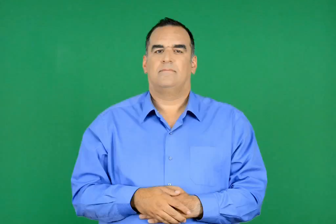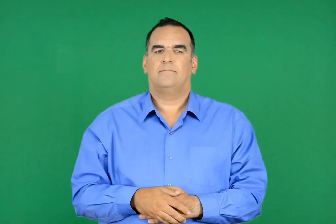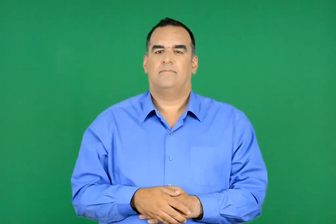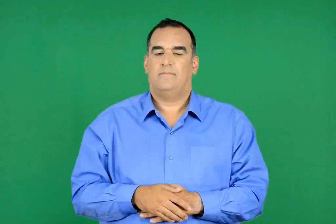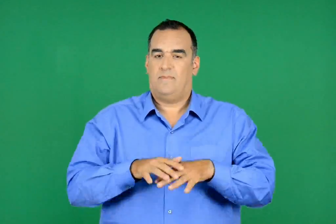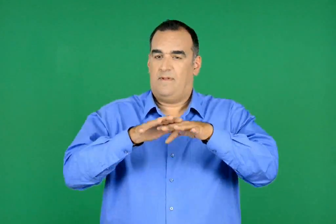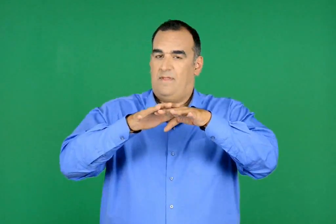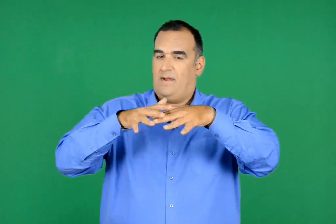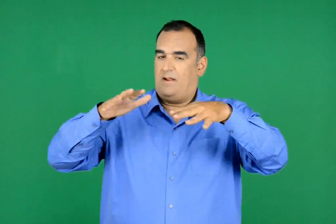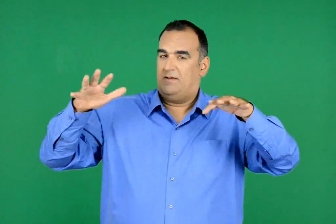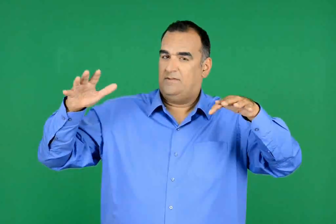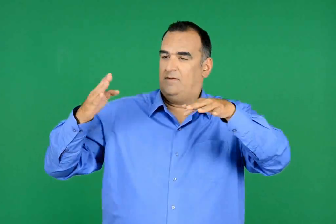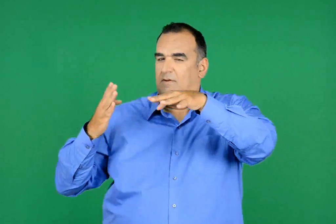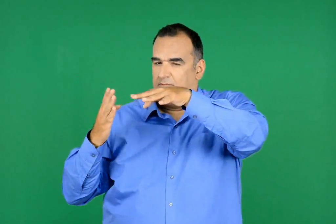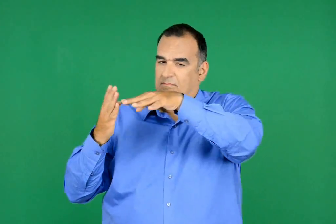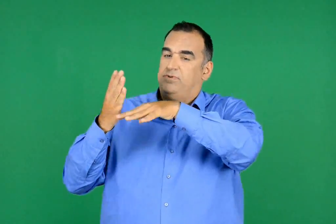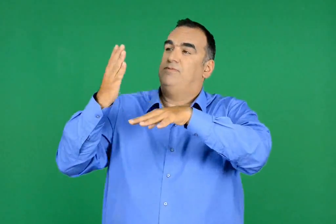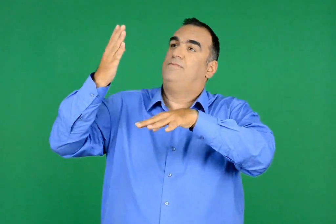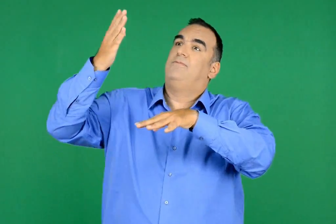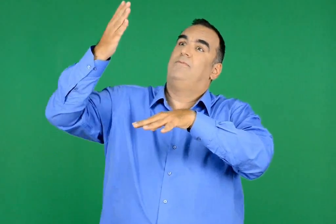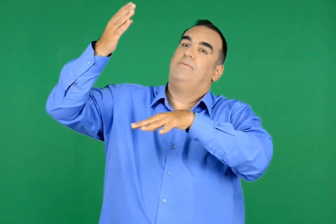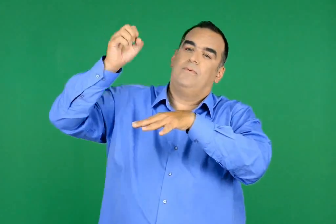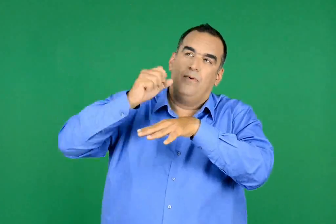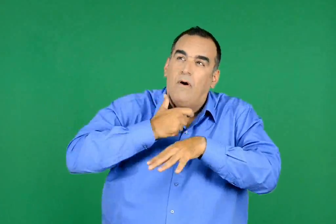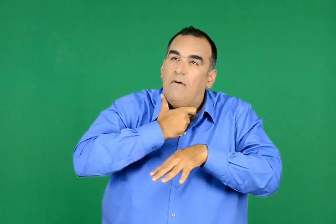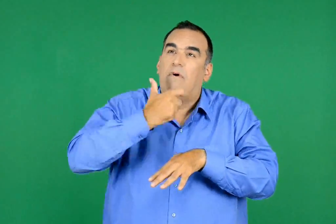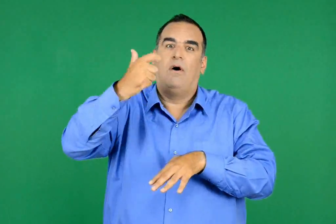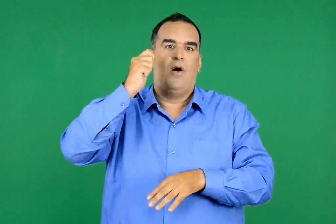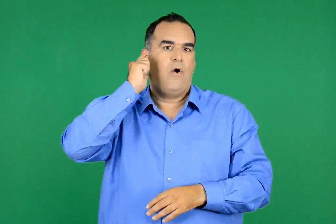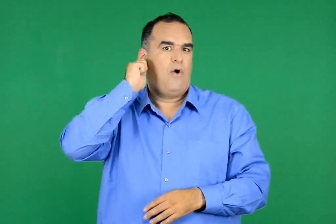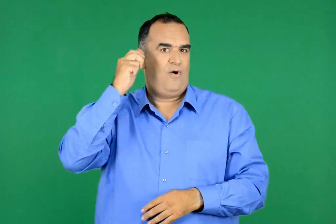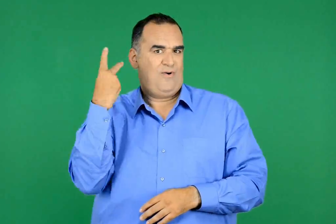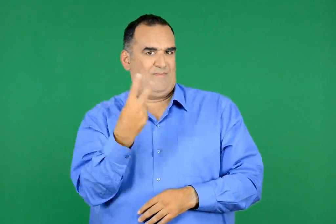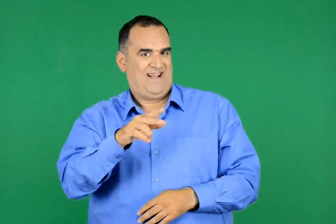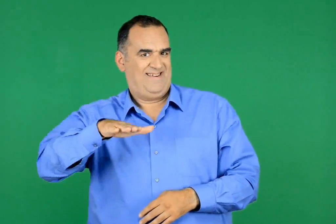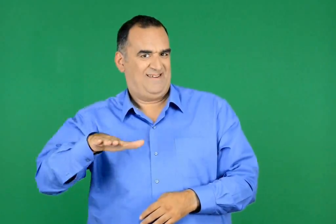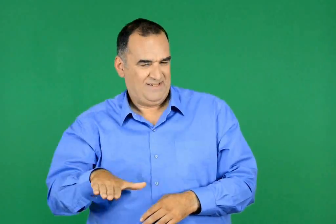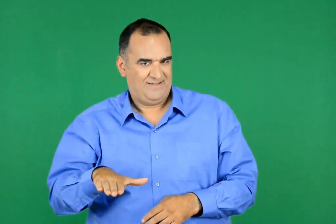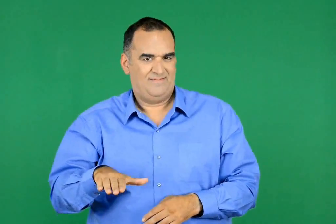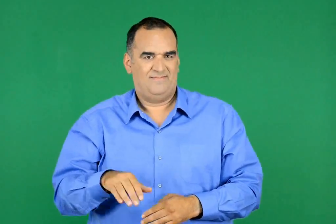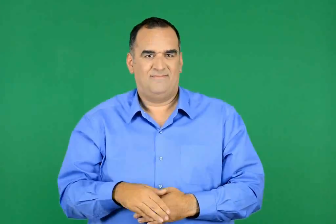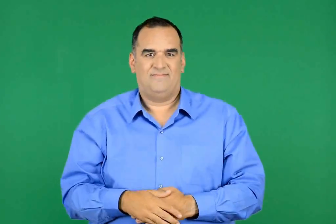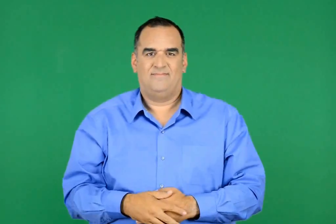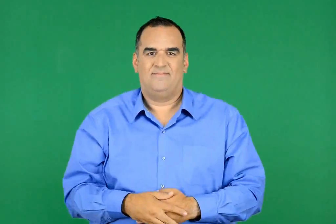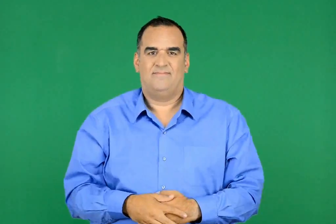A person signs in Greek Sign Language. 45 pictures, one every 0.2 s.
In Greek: πήδηξαν έξω από το νερό µέσα στα όνειρά της και τη φώναξαν µε το όνομα της
